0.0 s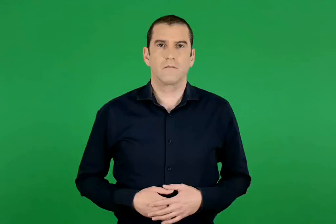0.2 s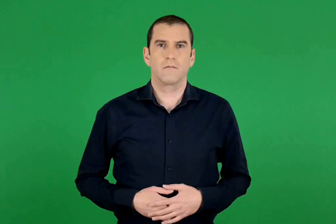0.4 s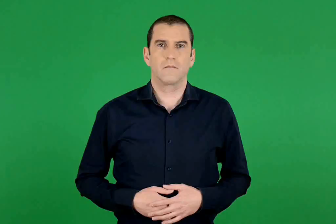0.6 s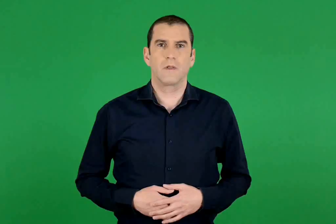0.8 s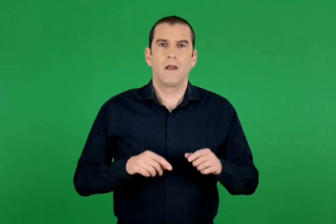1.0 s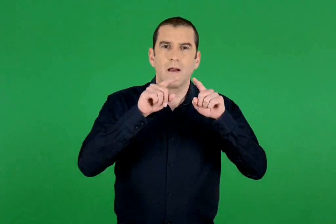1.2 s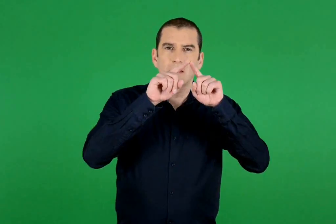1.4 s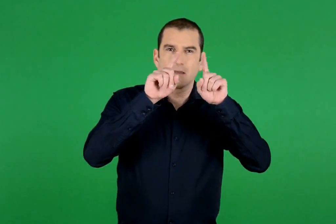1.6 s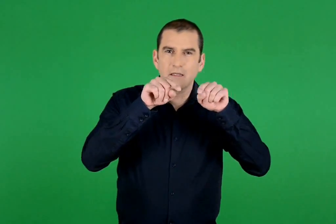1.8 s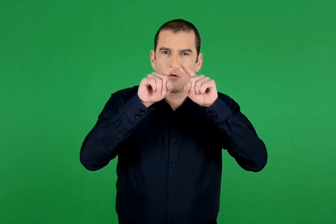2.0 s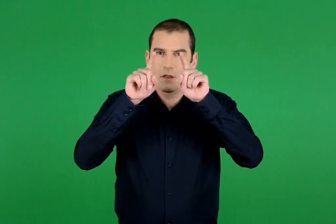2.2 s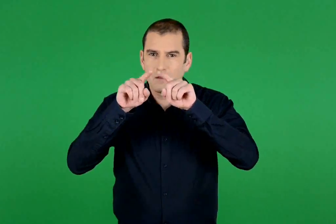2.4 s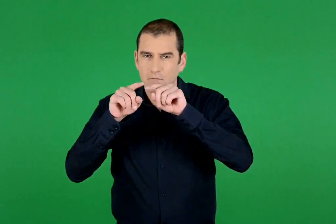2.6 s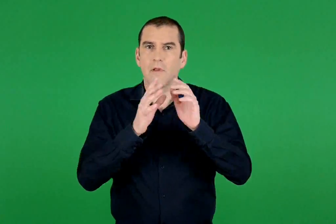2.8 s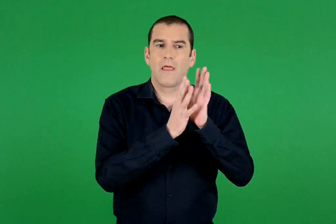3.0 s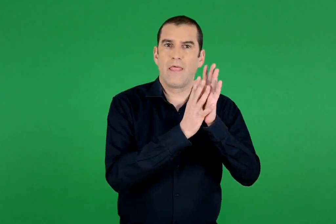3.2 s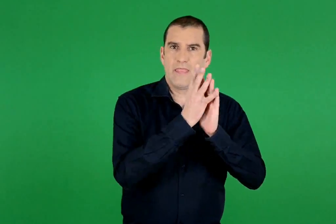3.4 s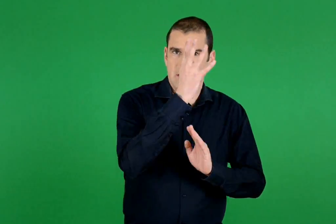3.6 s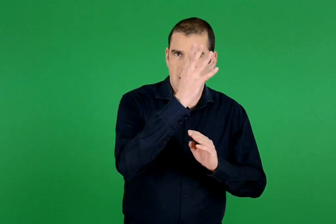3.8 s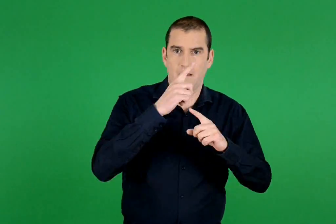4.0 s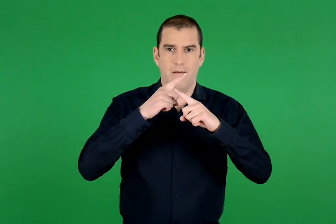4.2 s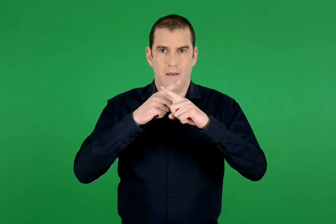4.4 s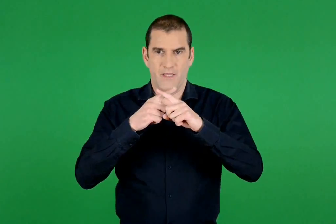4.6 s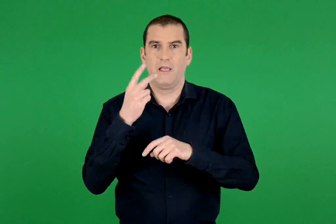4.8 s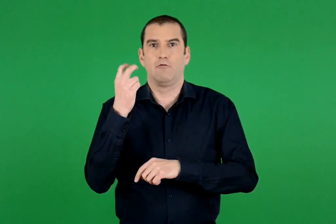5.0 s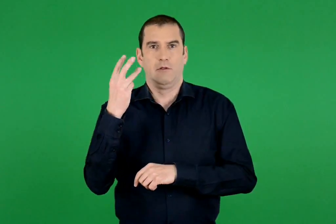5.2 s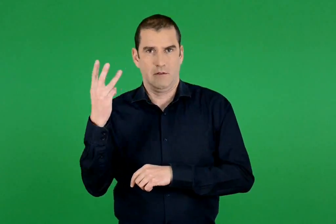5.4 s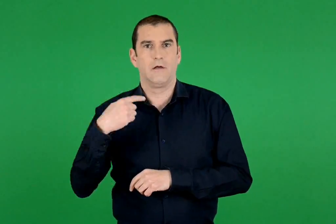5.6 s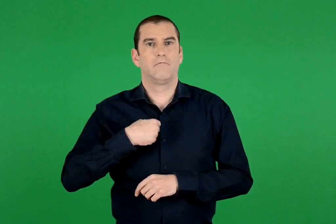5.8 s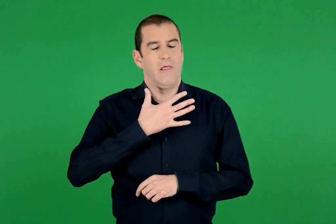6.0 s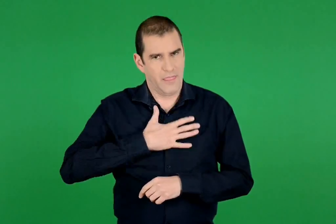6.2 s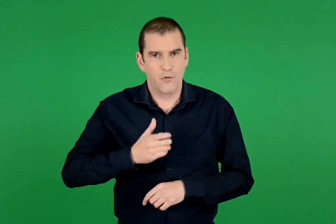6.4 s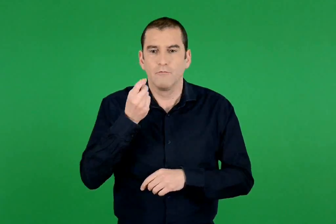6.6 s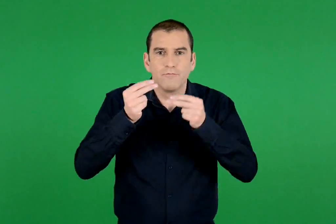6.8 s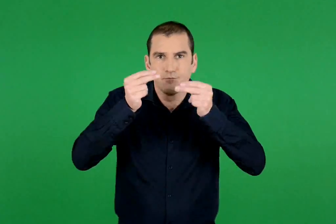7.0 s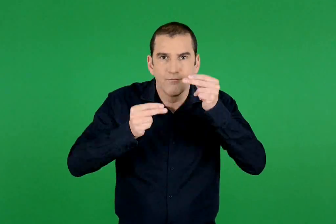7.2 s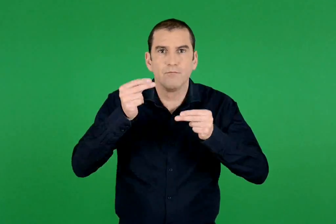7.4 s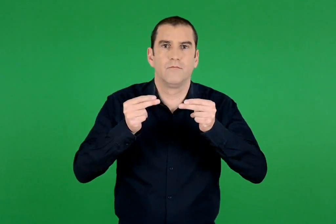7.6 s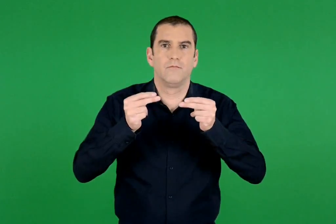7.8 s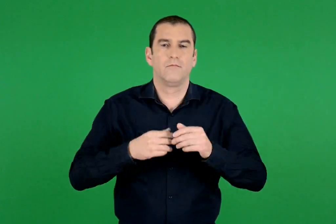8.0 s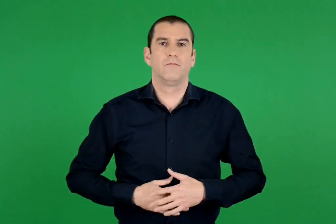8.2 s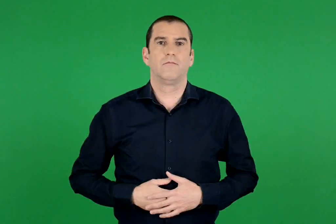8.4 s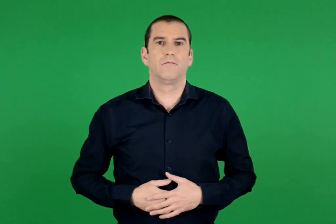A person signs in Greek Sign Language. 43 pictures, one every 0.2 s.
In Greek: θέλω να υπολογίσω τα τετραγωνάκια που είναι 14 x 23
